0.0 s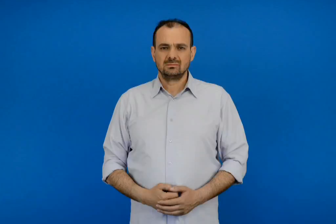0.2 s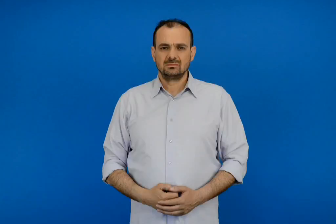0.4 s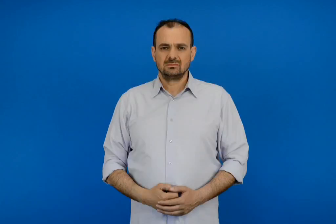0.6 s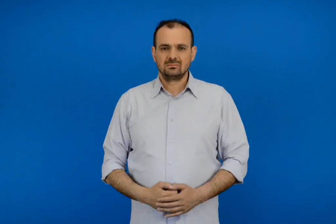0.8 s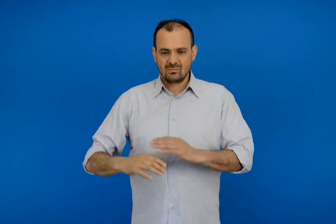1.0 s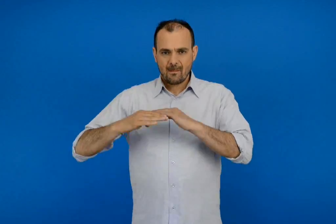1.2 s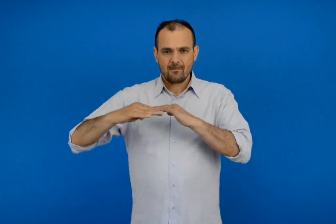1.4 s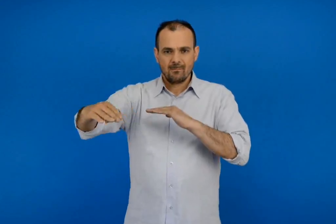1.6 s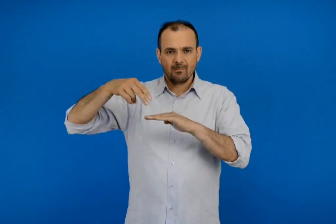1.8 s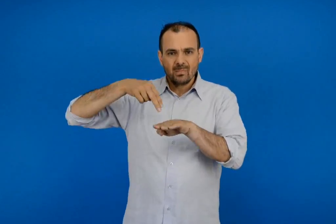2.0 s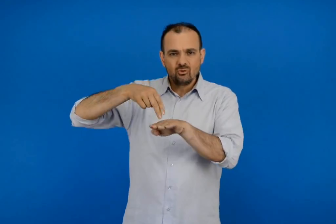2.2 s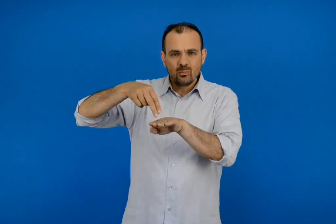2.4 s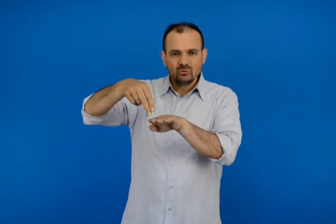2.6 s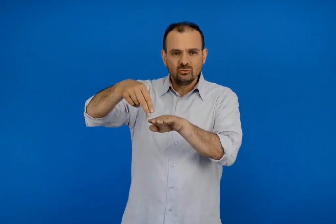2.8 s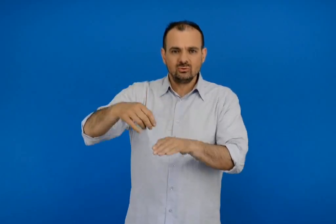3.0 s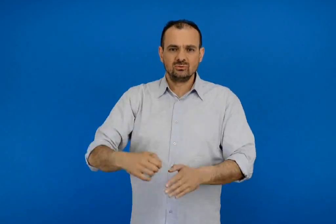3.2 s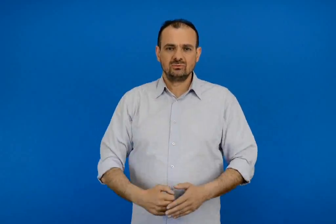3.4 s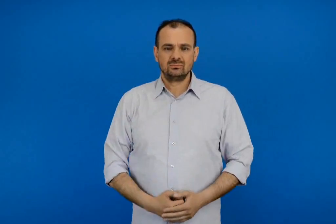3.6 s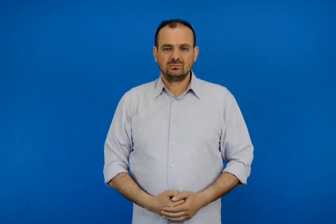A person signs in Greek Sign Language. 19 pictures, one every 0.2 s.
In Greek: πεζοδρόμος
